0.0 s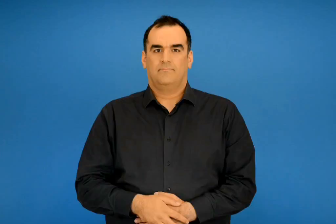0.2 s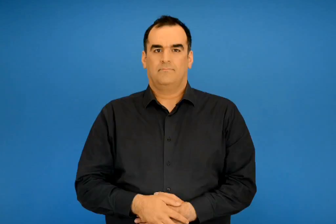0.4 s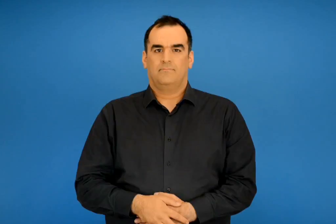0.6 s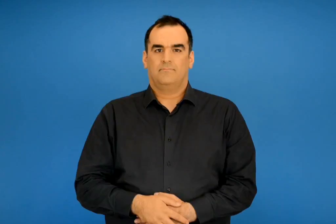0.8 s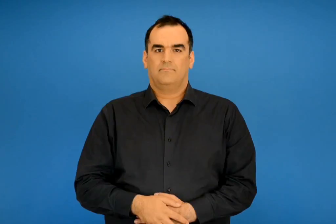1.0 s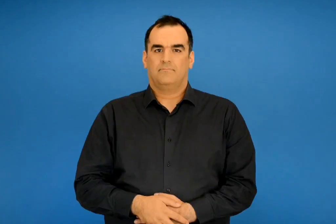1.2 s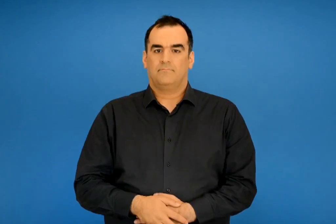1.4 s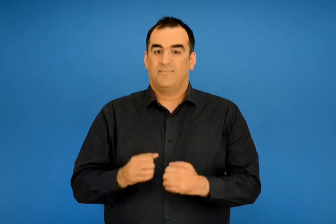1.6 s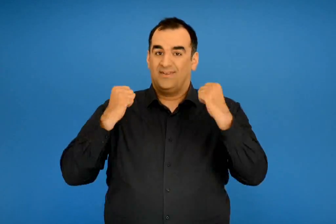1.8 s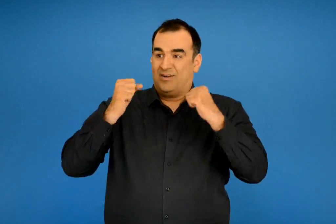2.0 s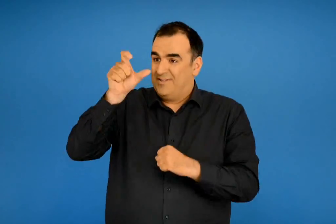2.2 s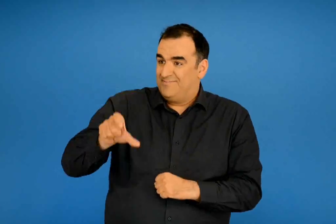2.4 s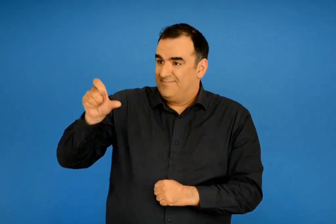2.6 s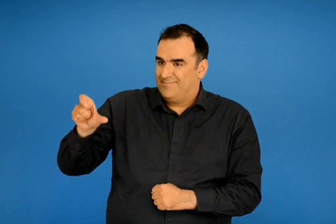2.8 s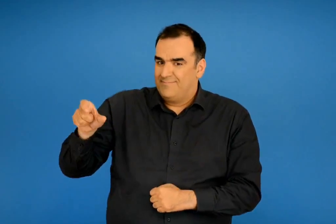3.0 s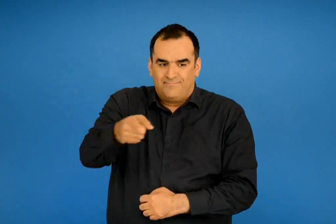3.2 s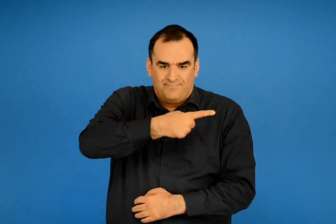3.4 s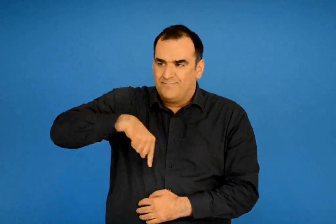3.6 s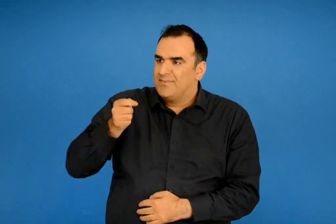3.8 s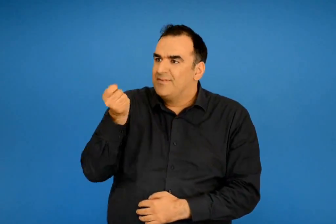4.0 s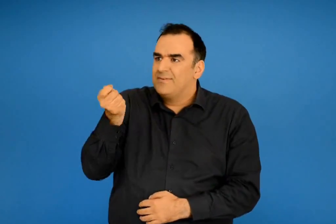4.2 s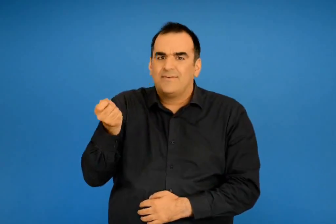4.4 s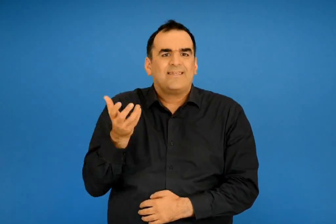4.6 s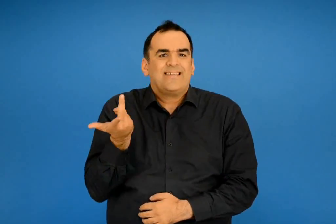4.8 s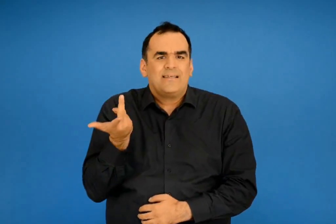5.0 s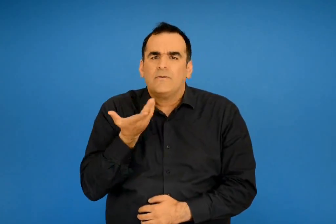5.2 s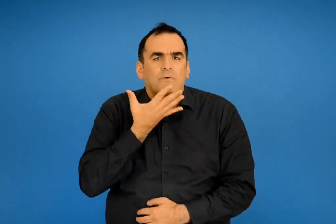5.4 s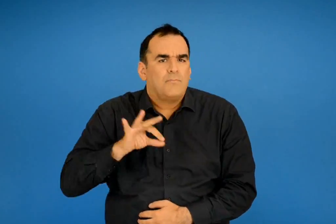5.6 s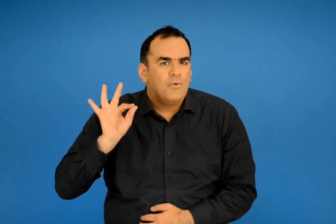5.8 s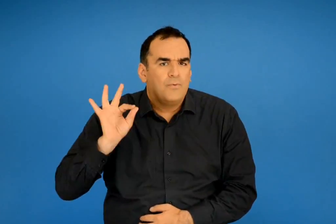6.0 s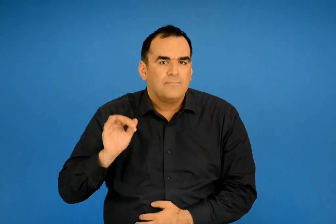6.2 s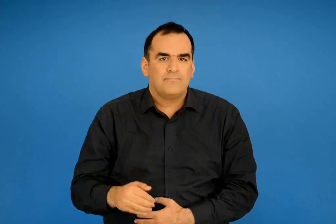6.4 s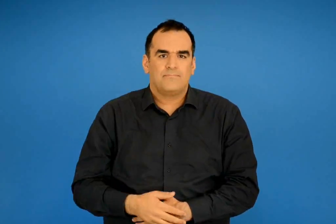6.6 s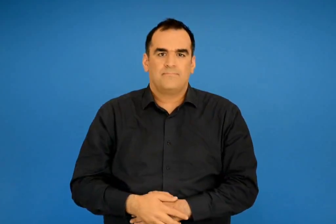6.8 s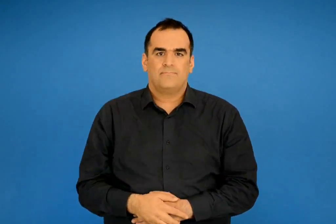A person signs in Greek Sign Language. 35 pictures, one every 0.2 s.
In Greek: τι οφείλουμε στους ήρωες και γιατί ;
